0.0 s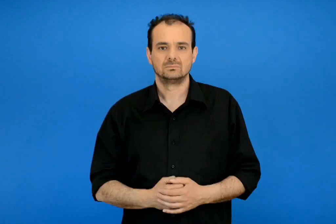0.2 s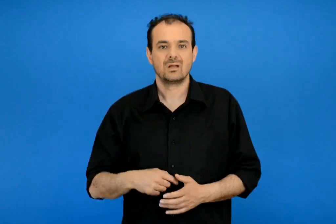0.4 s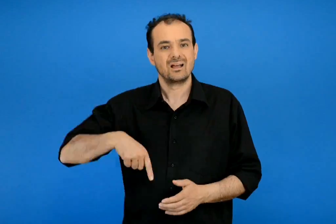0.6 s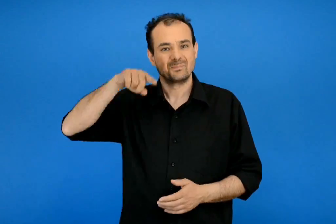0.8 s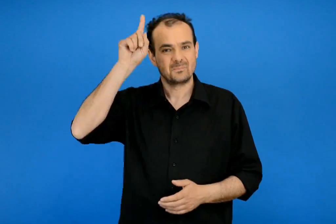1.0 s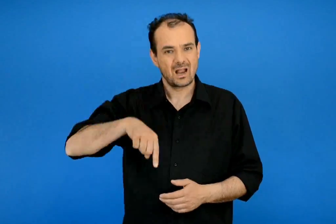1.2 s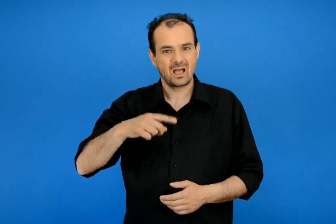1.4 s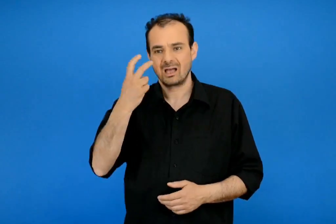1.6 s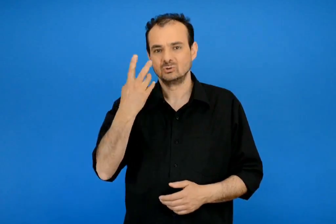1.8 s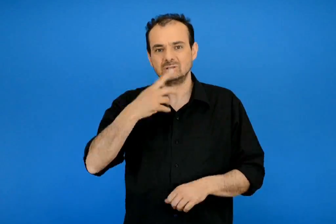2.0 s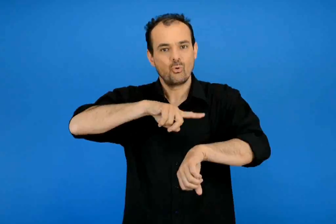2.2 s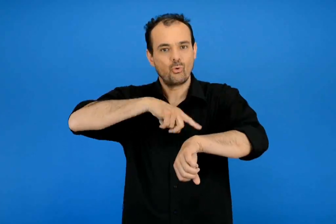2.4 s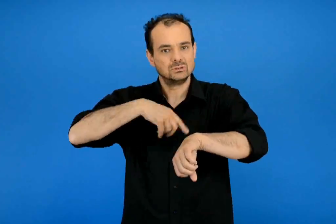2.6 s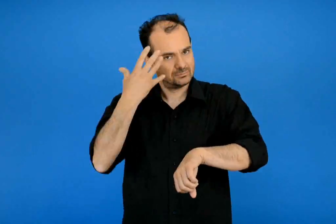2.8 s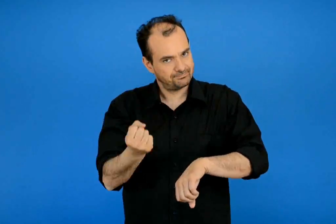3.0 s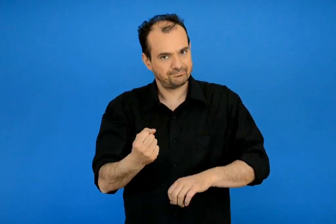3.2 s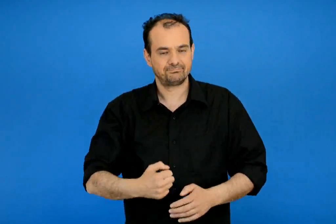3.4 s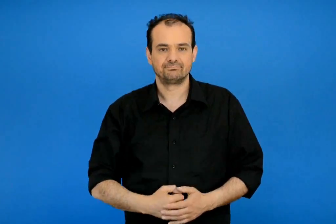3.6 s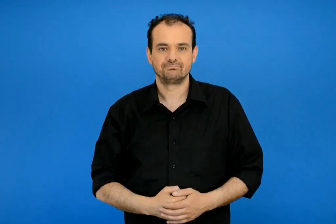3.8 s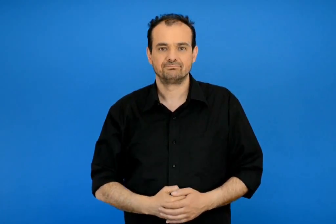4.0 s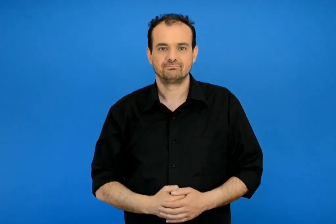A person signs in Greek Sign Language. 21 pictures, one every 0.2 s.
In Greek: η μέρα έχει 24 ώρες
